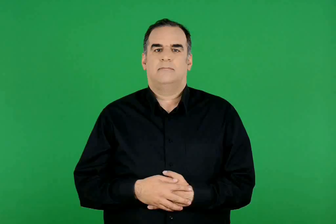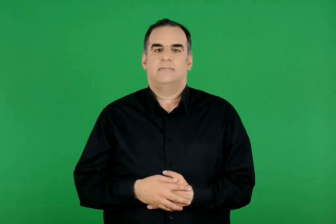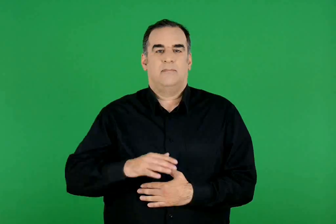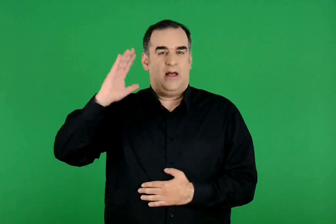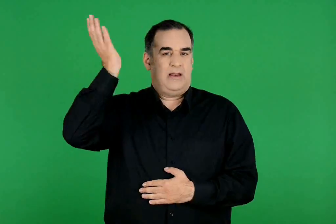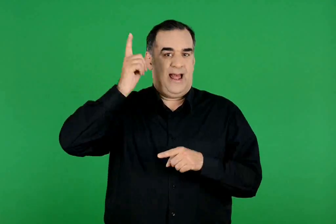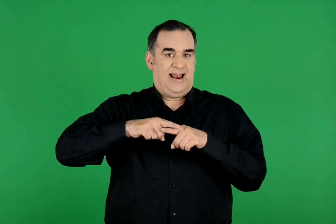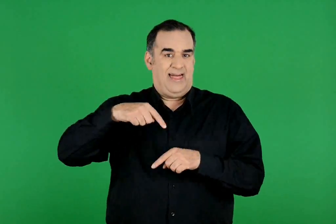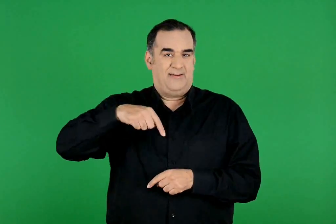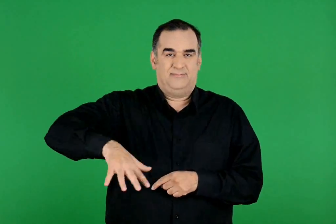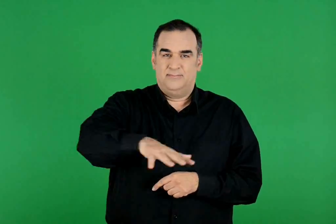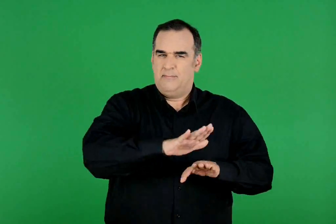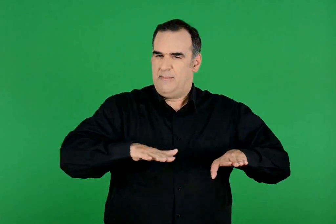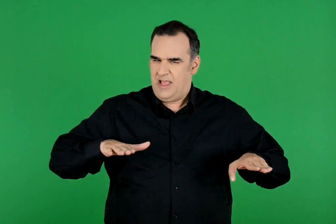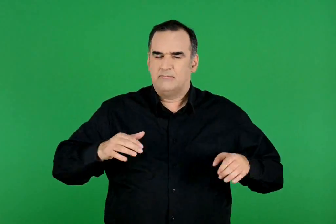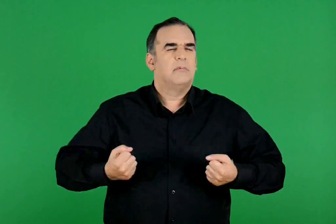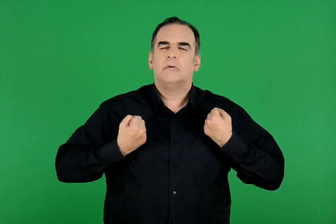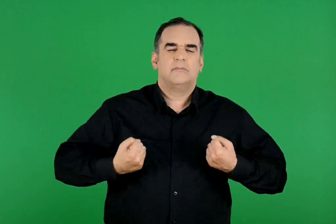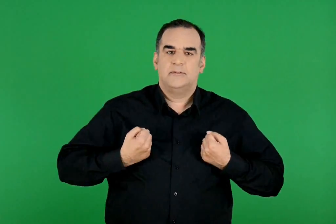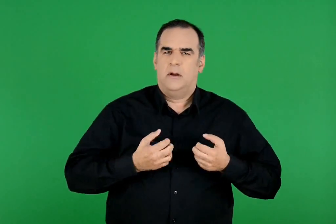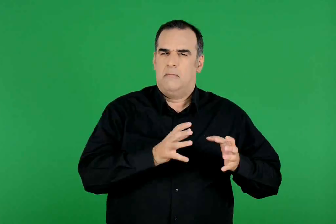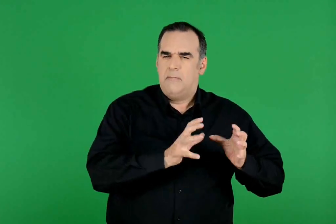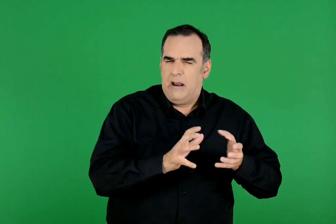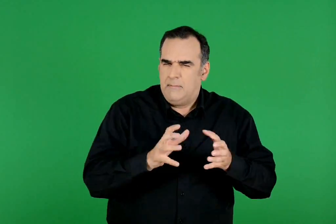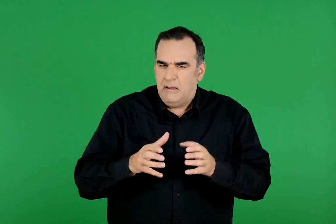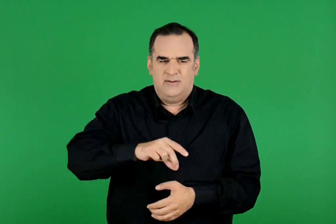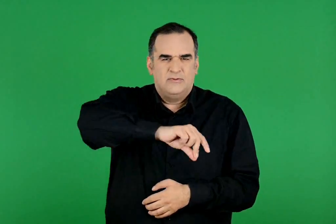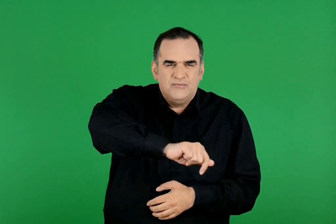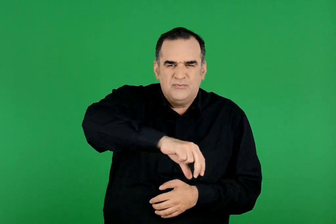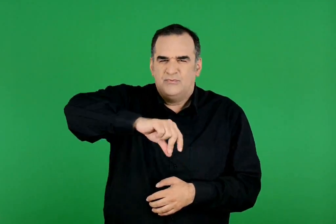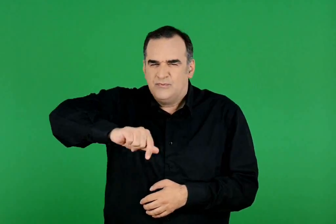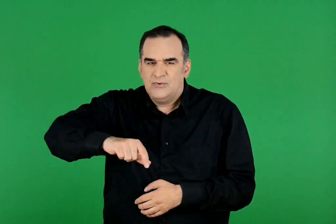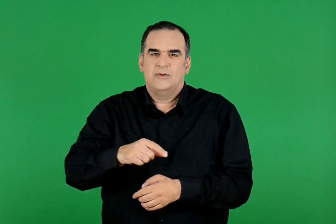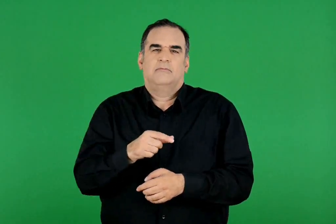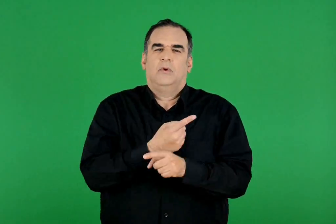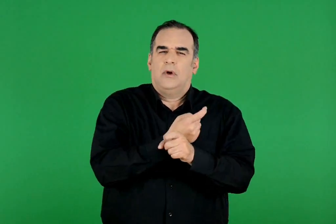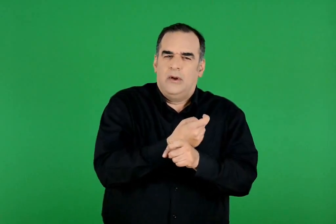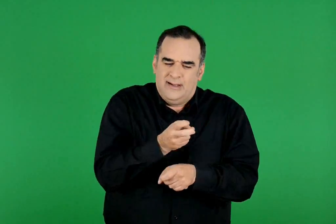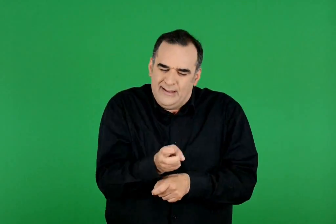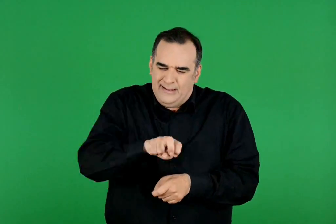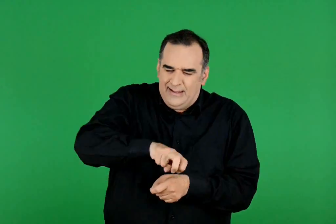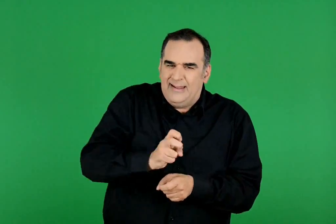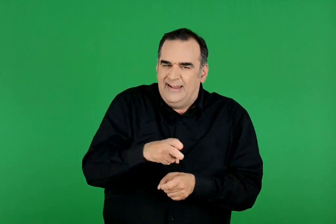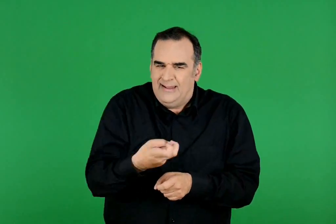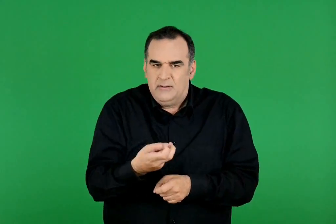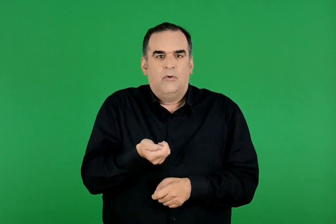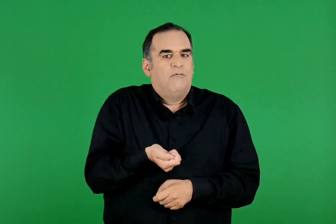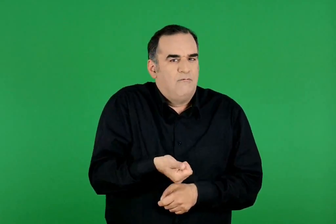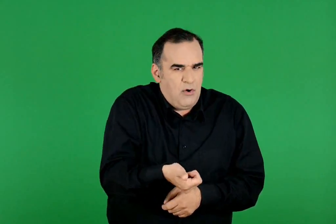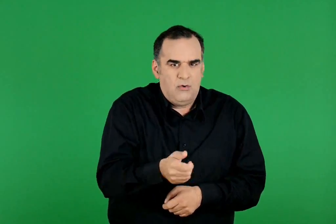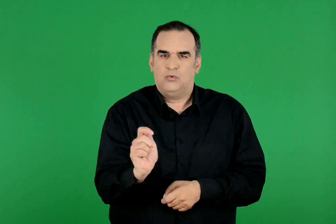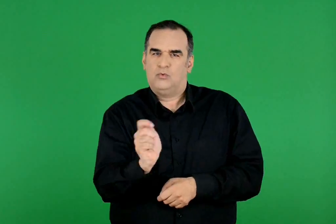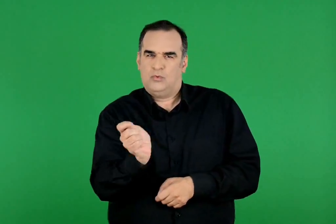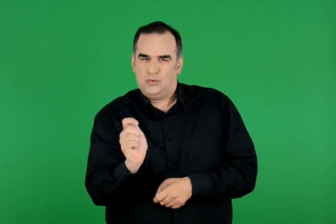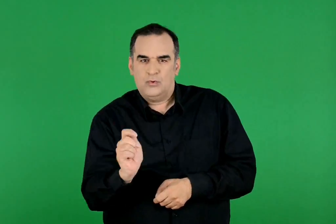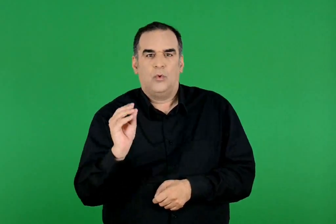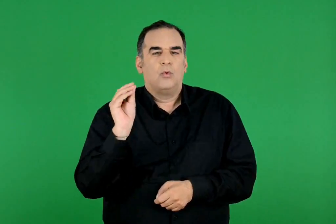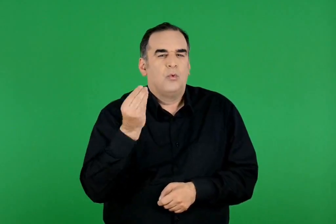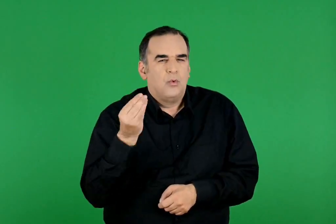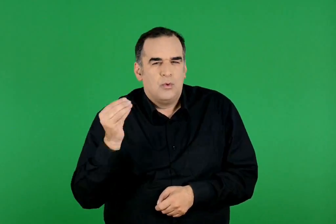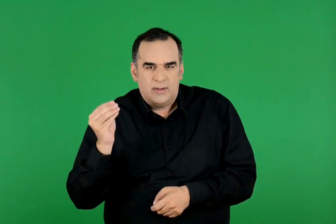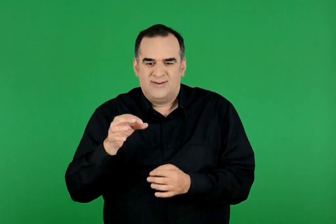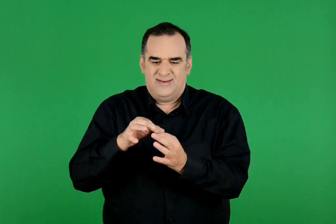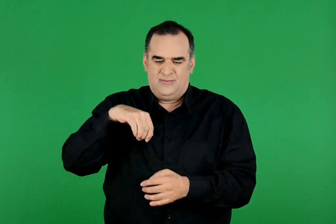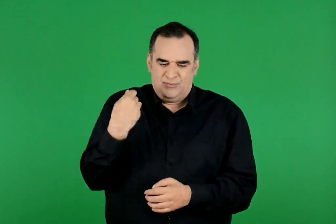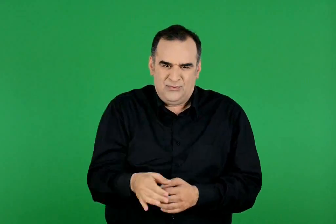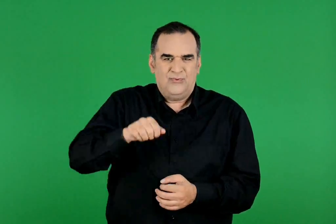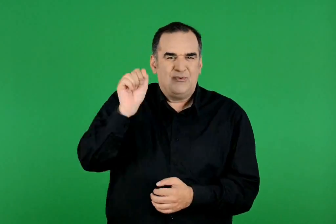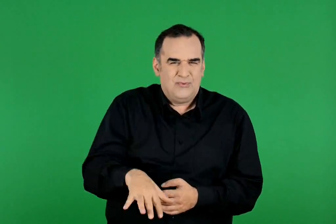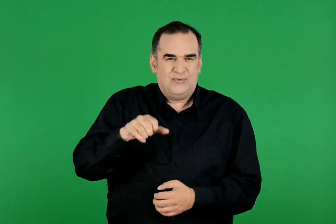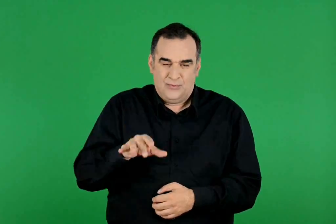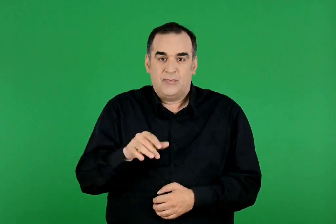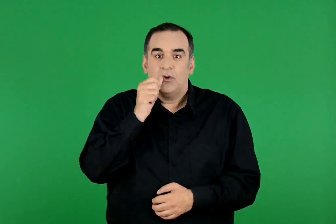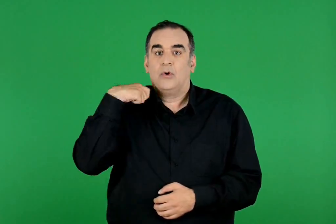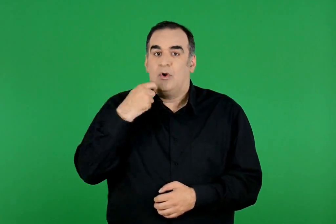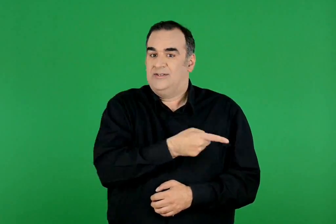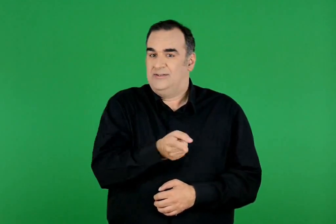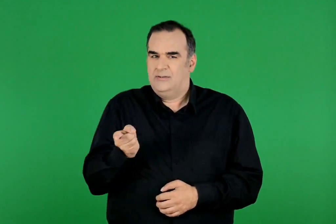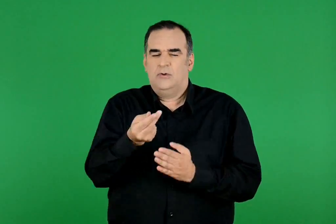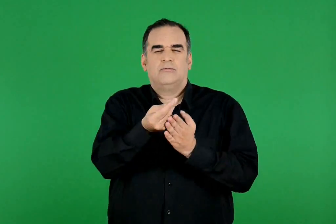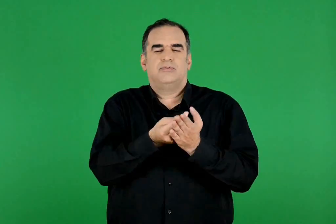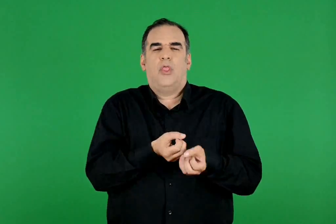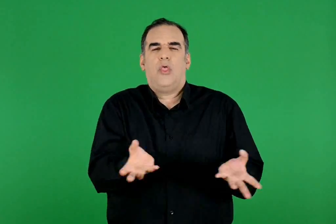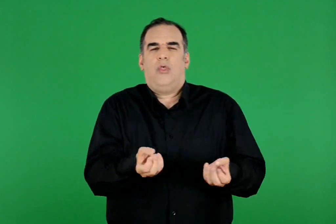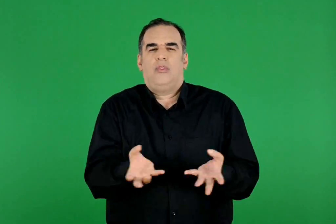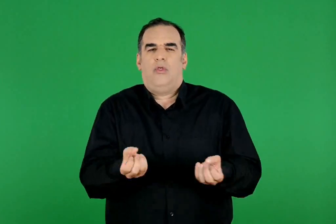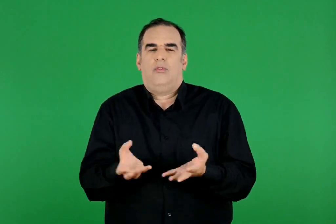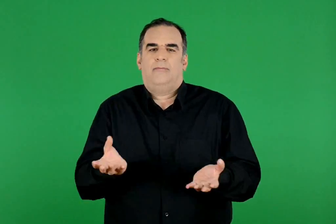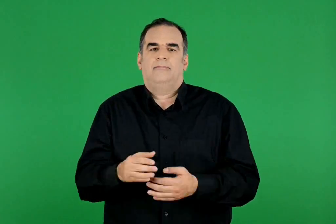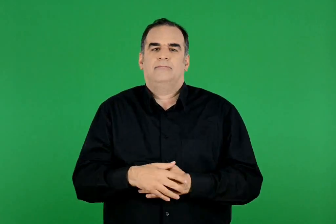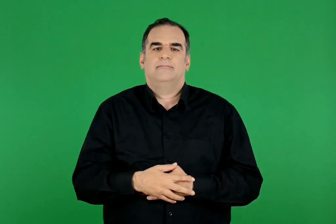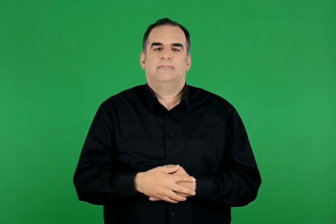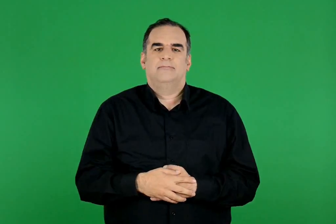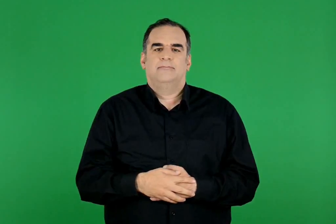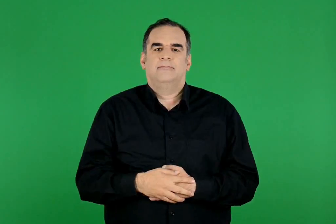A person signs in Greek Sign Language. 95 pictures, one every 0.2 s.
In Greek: τα παιδιά στην αρχαία ελλάδα έπαιζαν με μπάλες , σβούρες , κότσια , βόλους , κουδουνίστρες , κούκλες , γιογιό κ.ά. οι γονείς συχνά τους έκαναν δώρα
